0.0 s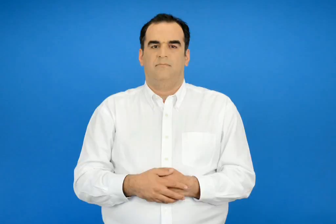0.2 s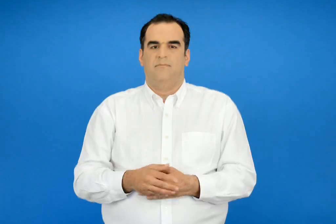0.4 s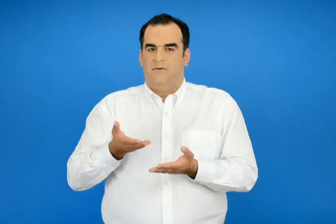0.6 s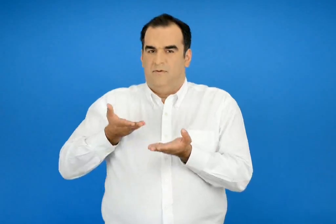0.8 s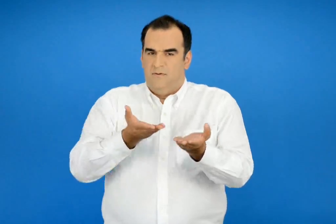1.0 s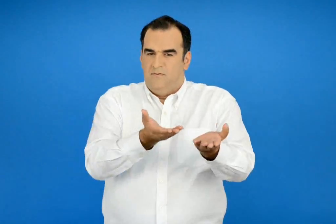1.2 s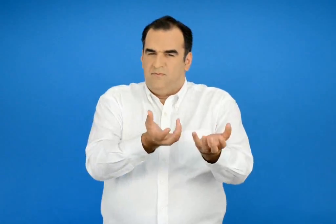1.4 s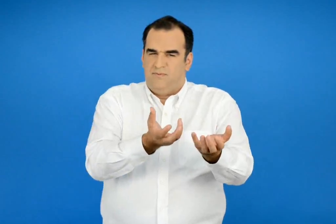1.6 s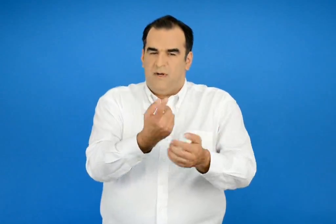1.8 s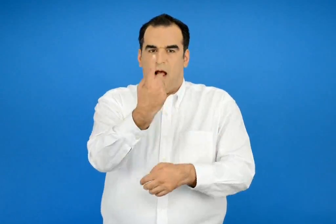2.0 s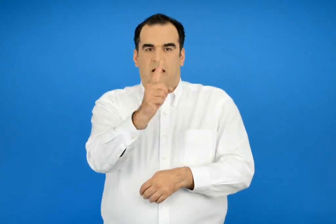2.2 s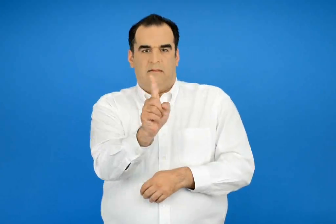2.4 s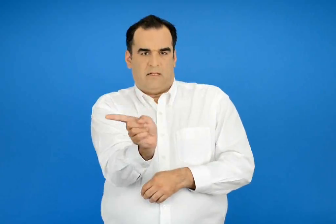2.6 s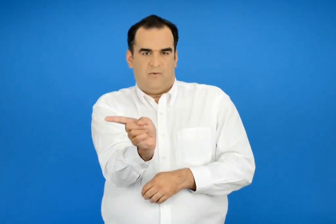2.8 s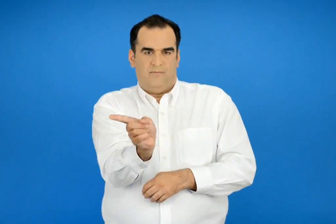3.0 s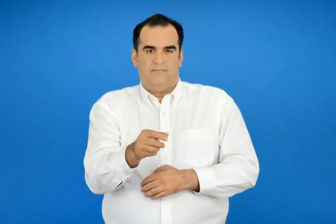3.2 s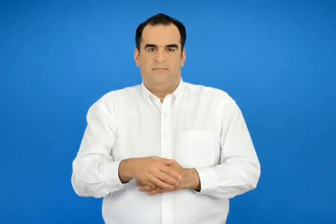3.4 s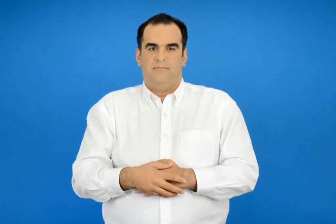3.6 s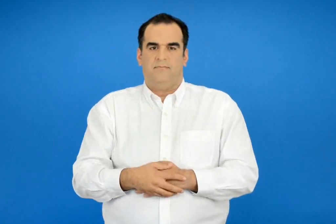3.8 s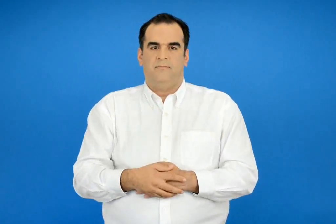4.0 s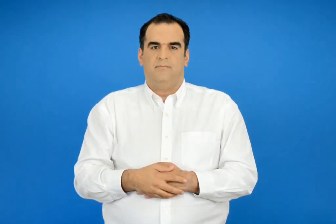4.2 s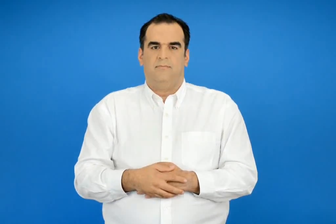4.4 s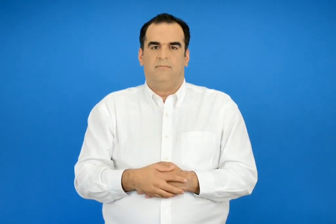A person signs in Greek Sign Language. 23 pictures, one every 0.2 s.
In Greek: ψήνετε για ένα τέταρτο
